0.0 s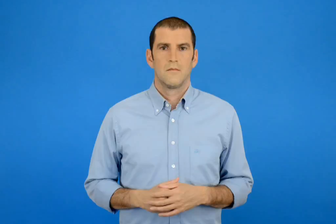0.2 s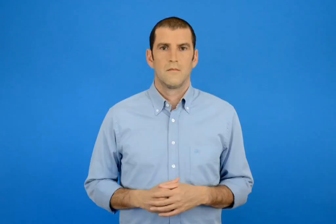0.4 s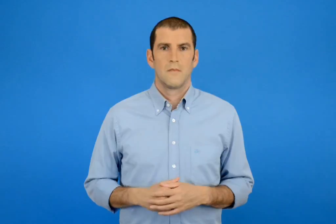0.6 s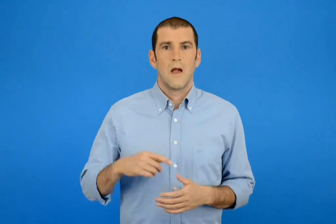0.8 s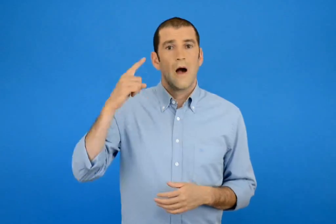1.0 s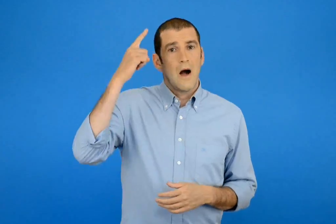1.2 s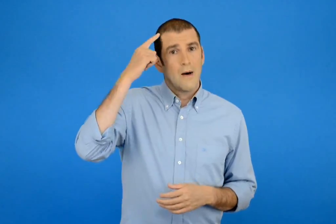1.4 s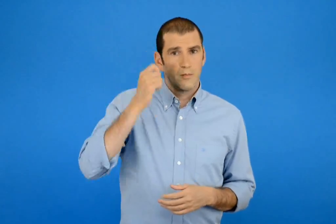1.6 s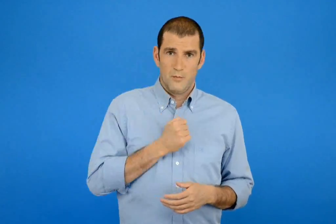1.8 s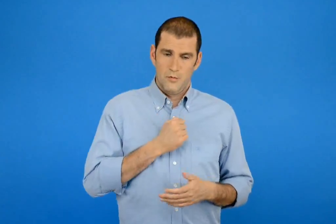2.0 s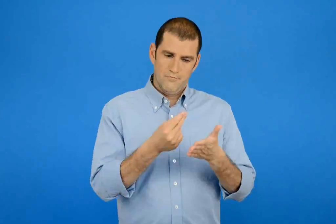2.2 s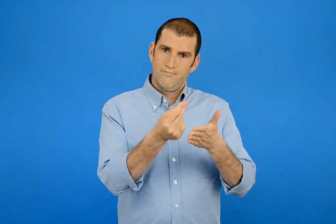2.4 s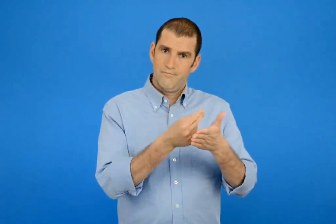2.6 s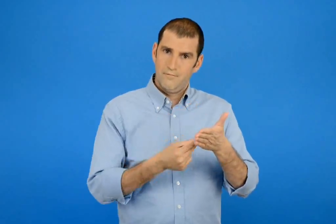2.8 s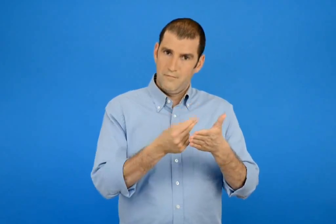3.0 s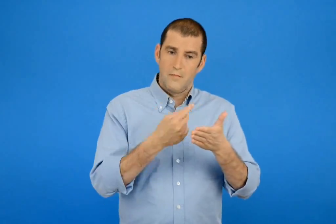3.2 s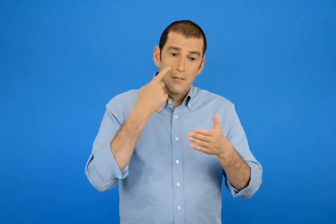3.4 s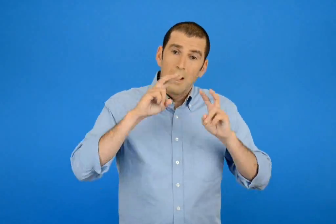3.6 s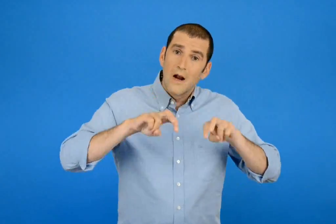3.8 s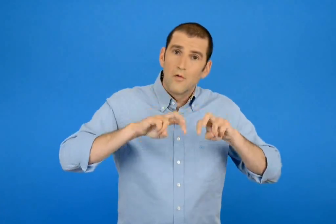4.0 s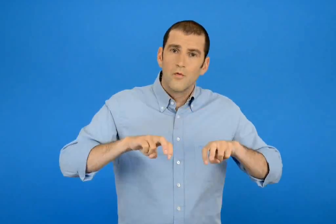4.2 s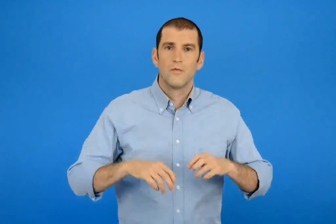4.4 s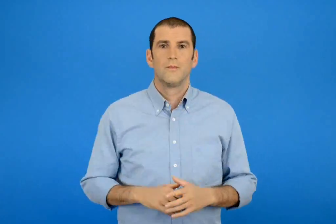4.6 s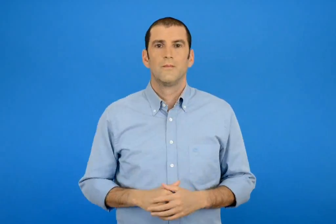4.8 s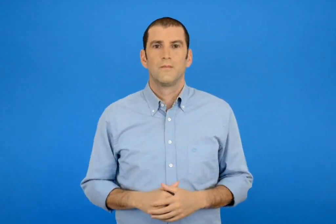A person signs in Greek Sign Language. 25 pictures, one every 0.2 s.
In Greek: ελέγχω την άποψη μου με ζωγραφική
